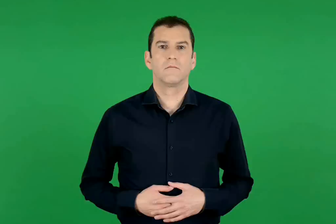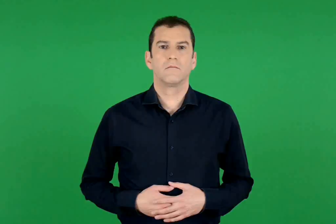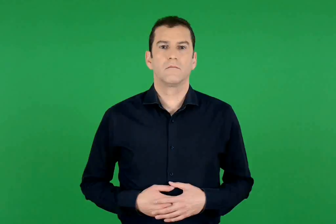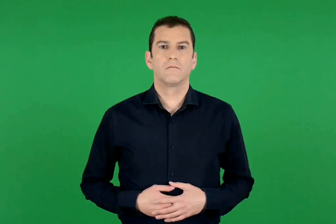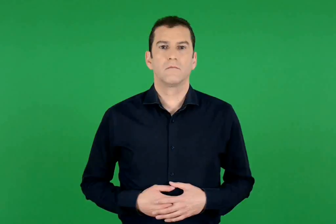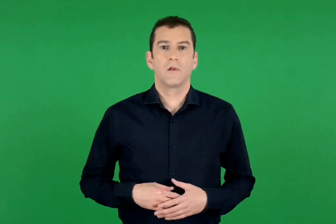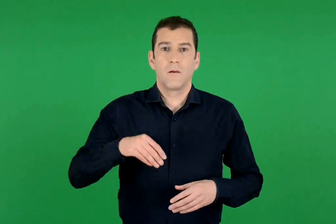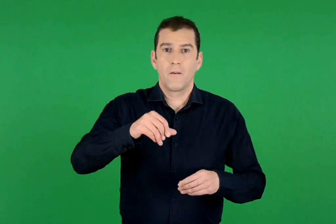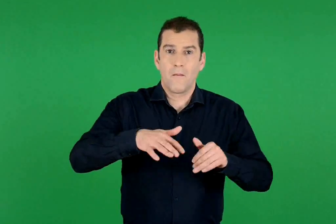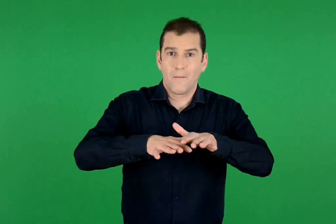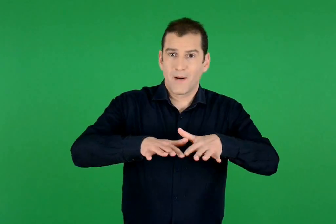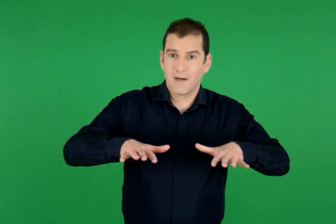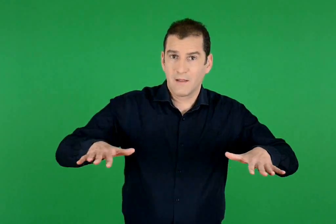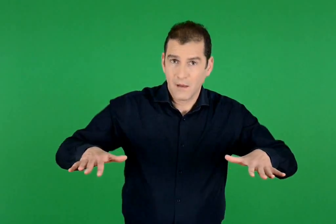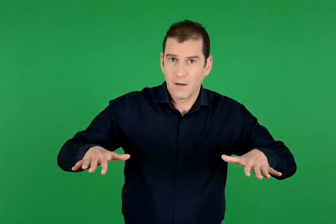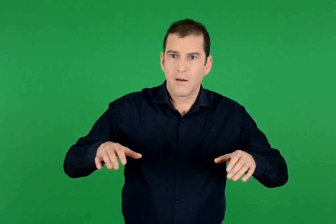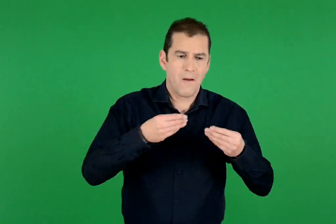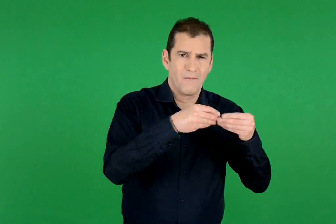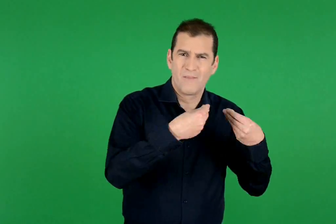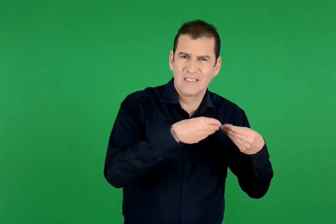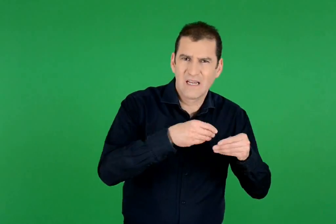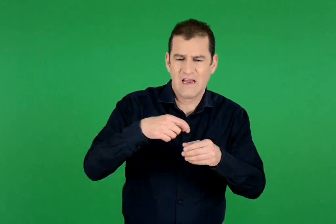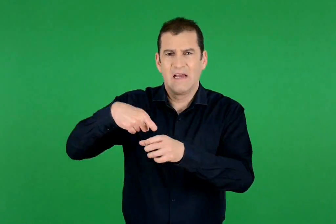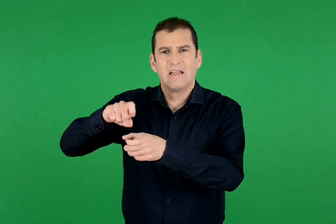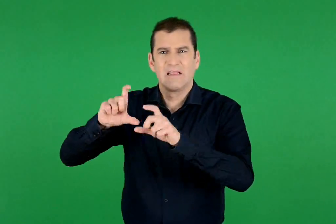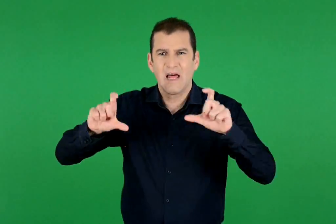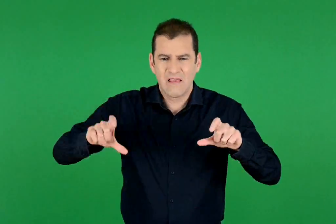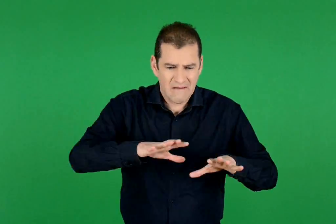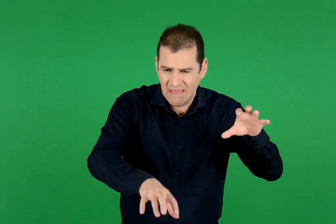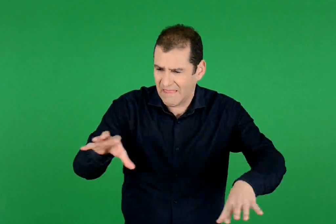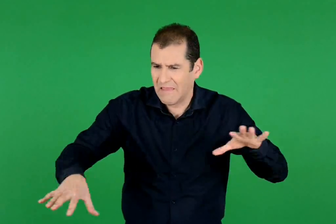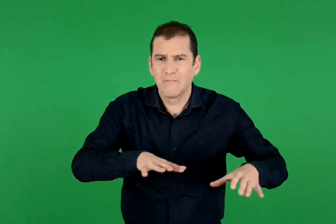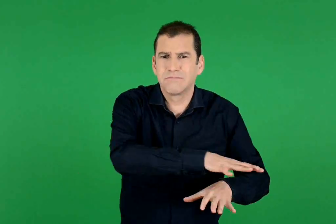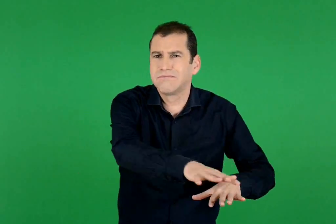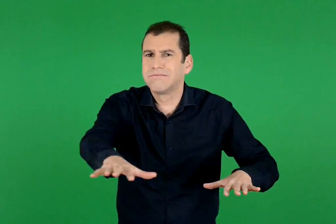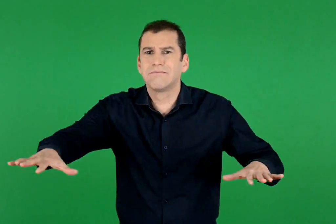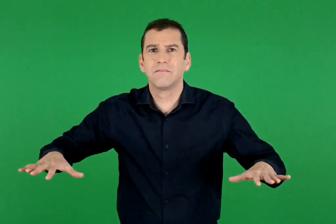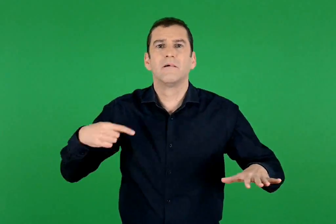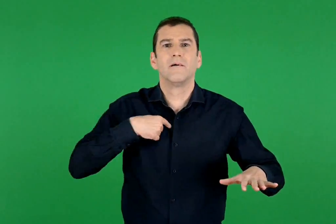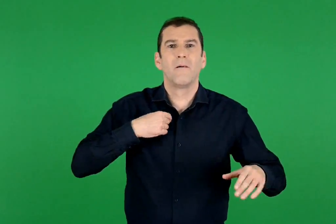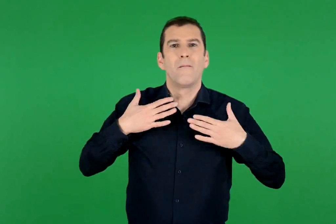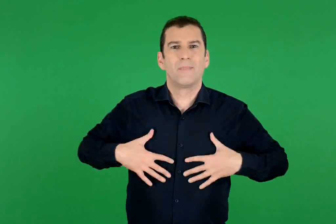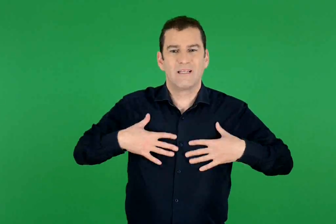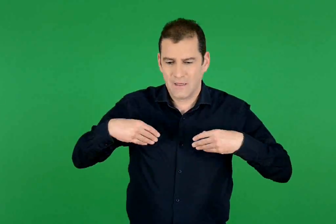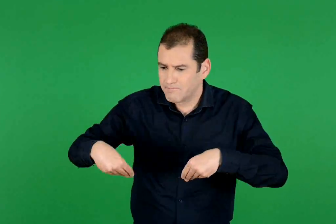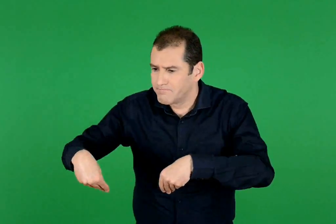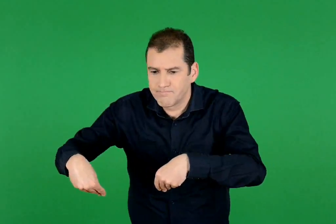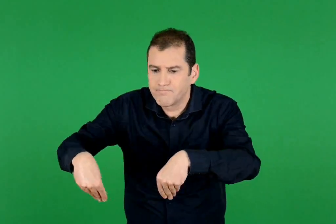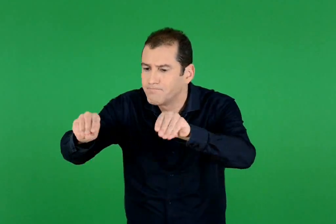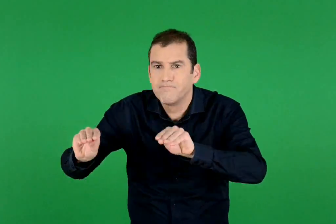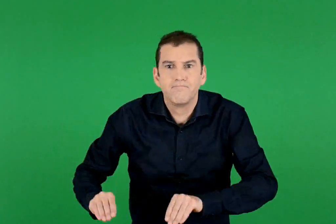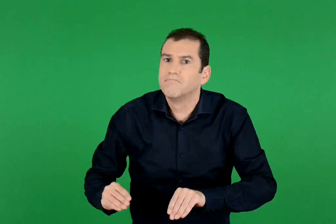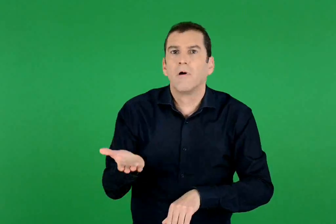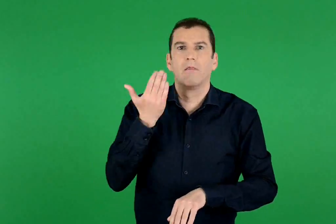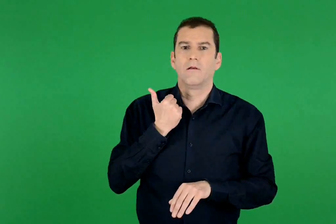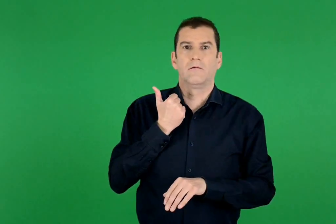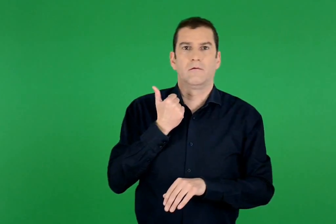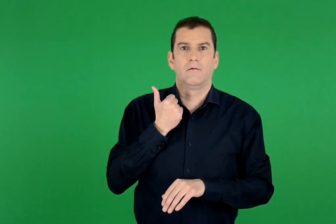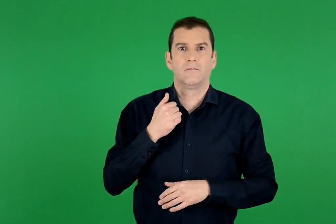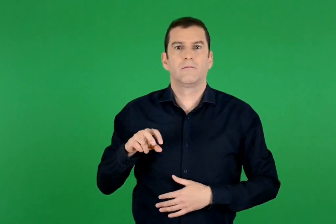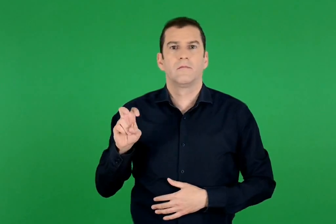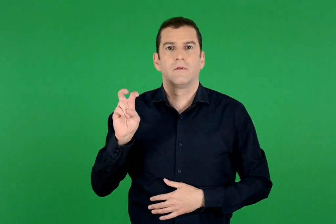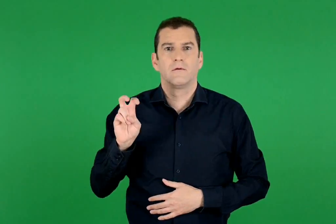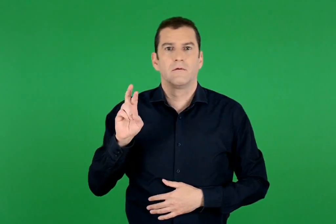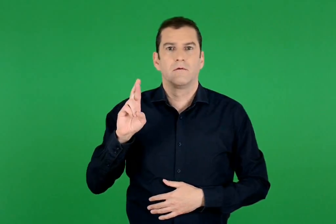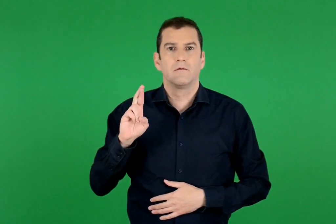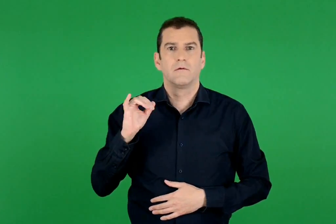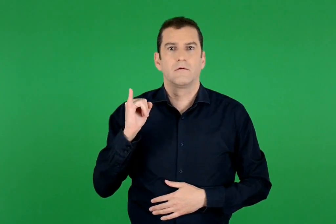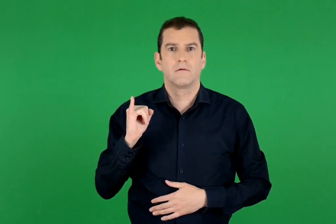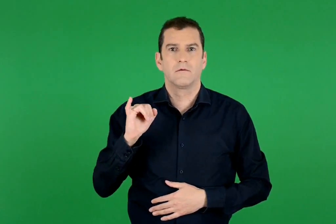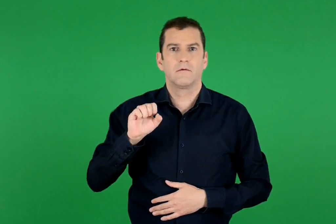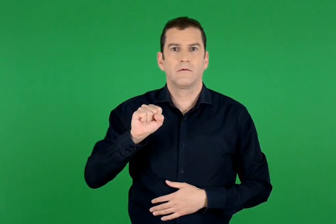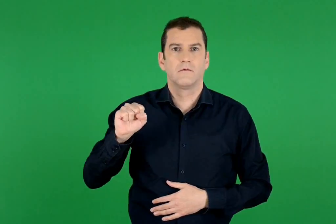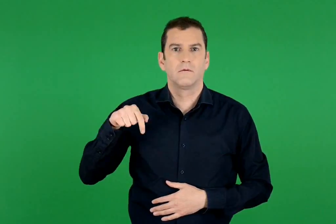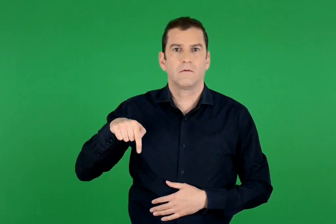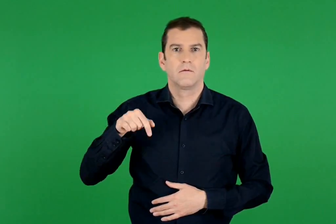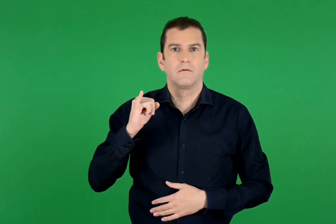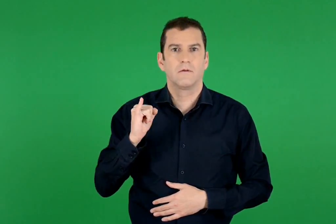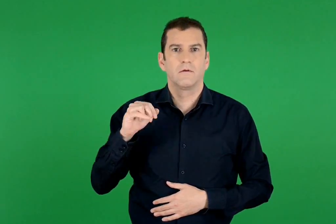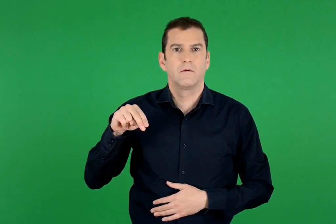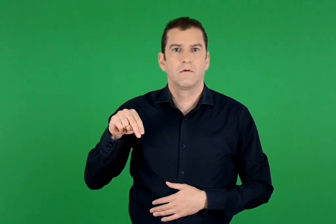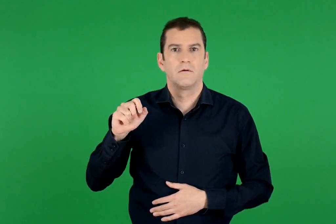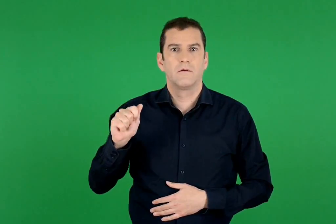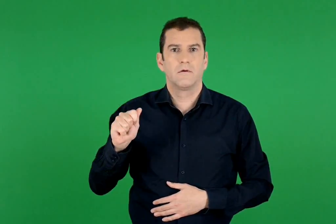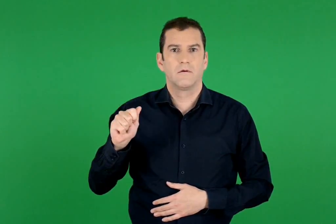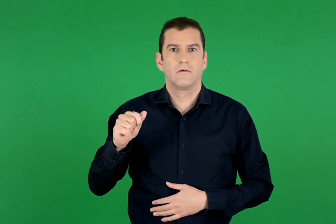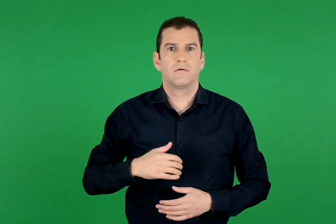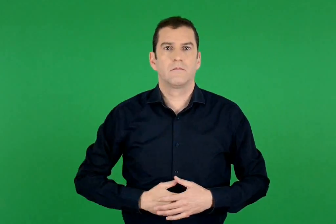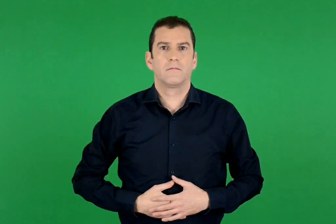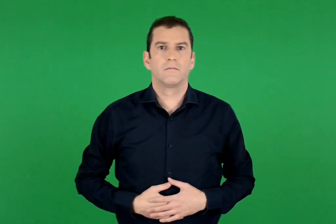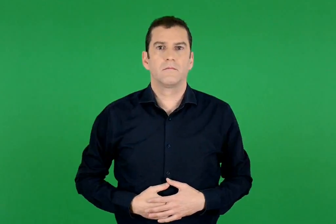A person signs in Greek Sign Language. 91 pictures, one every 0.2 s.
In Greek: η παραλία είναι γεμάτη πλαστικά και τενεκεδάκια. δεν έχω που να απλώσω την πετσέτα μου. χριστίνα
